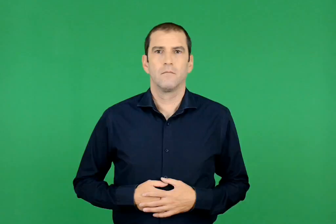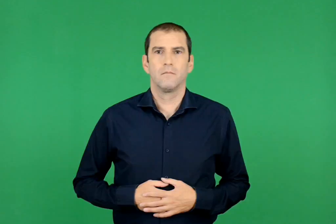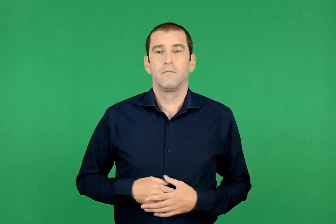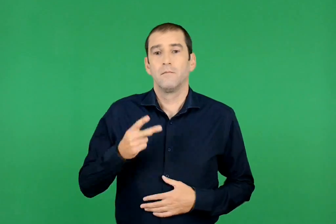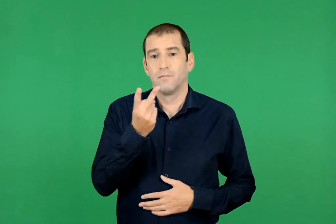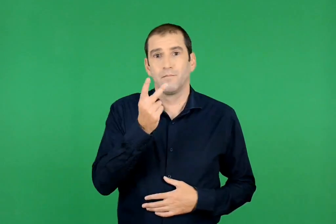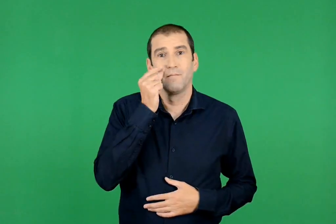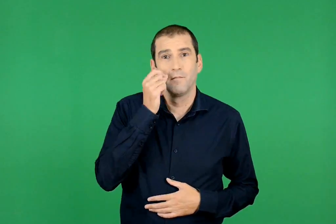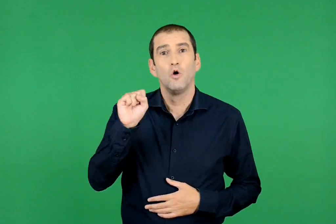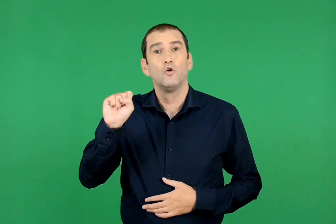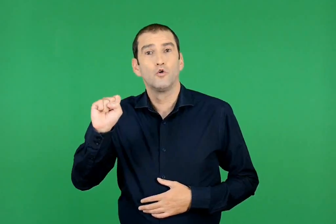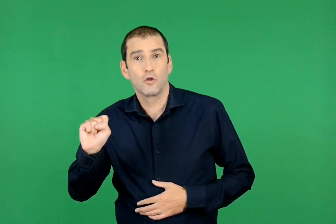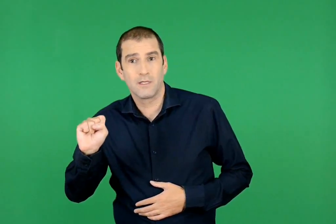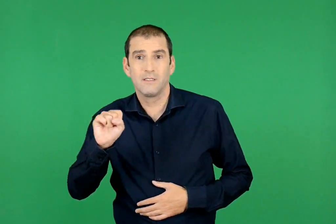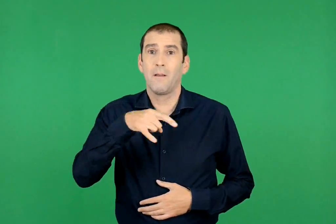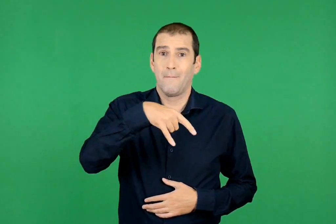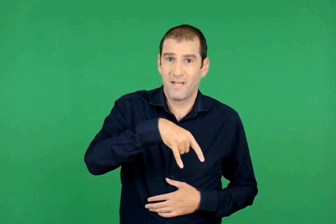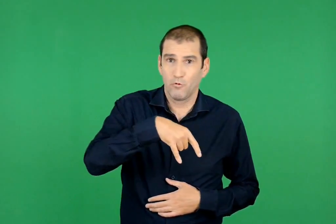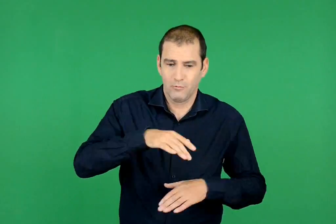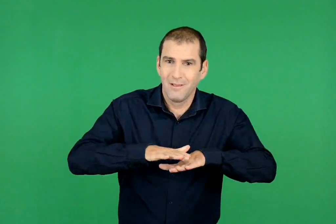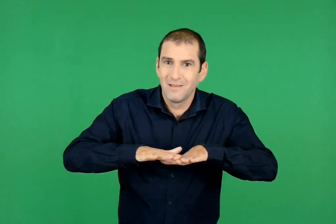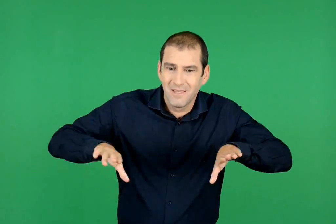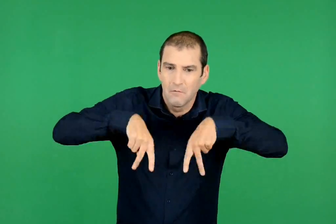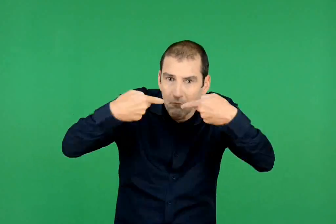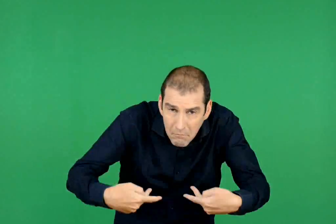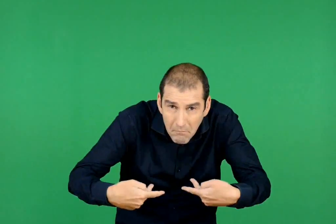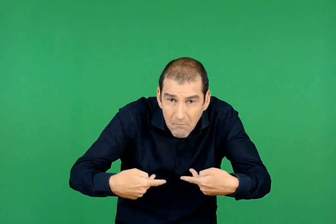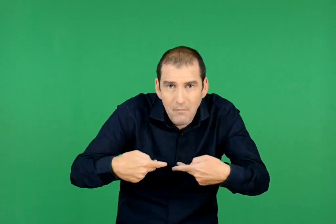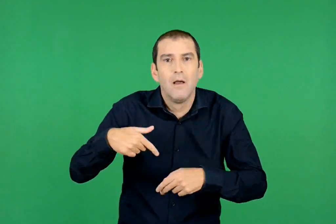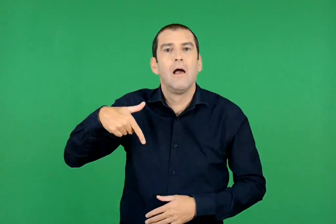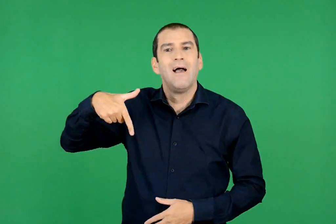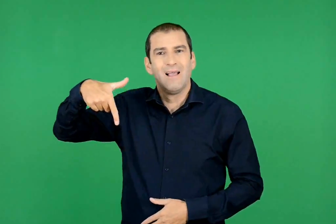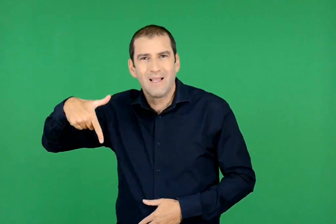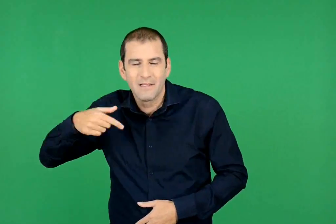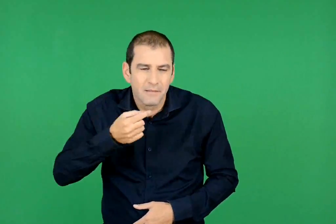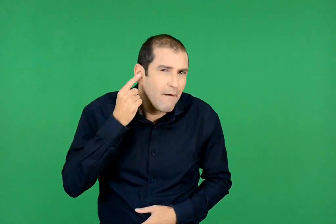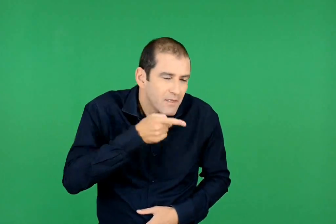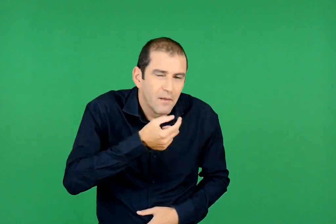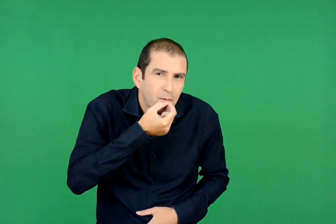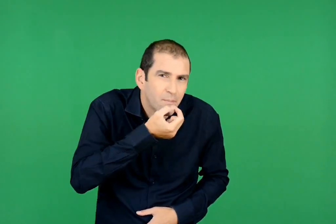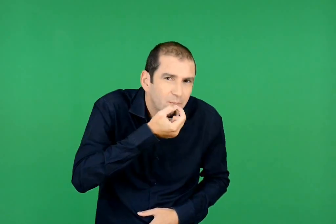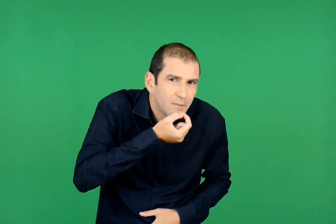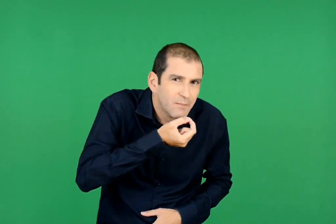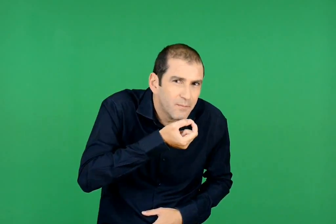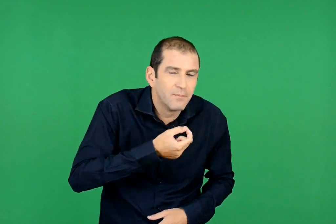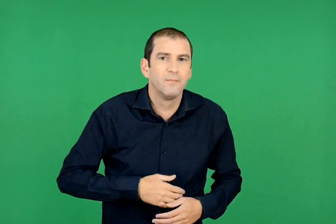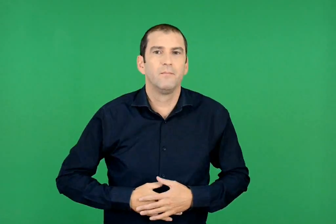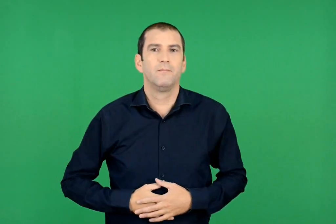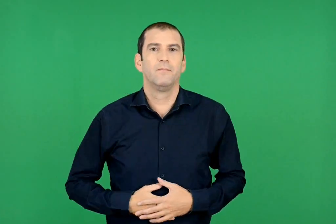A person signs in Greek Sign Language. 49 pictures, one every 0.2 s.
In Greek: ο σωτήρης κι ο πέτρος κόλλησαν στη γη. ο γιάννης τους σφύριζε στο αυτί
